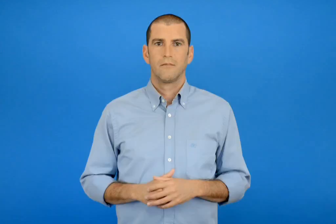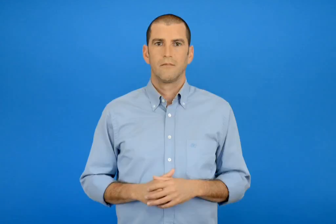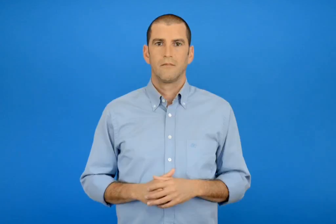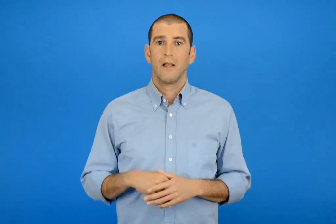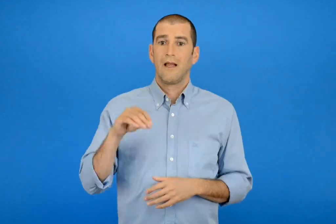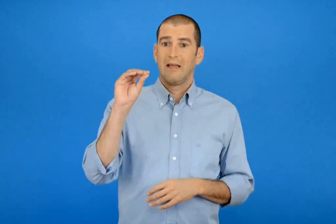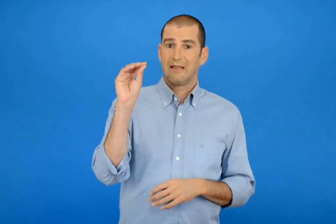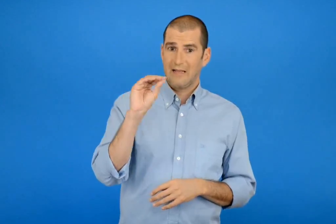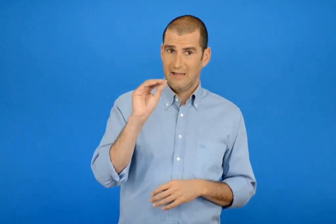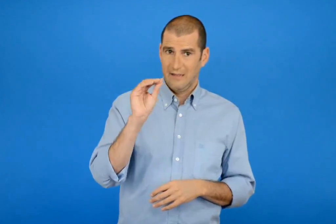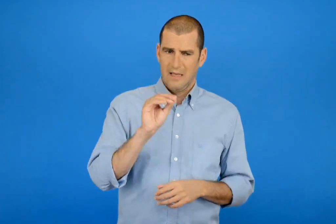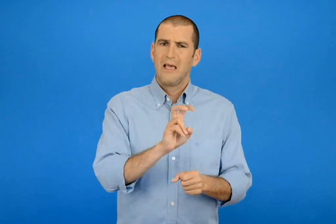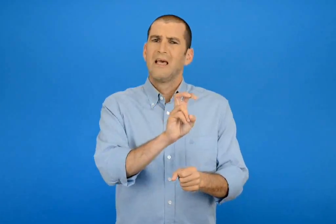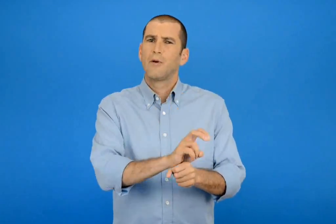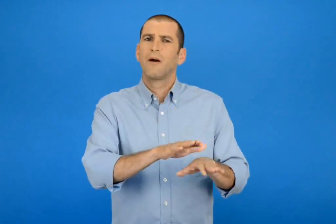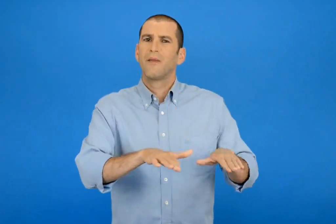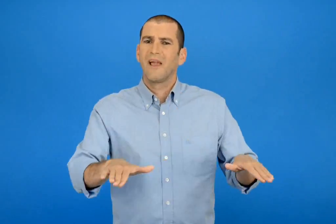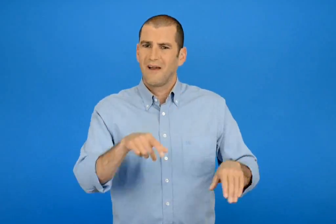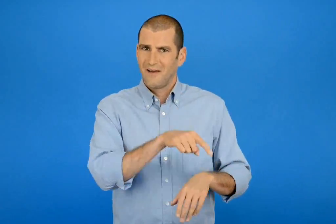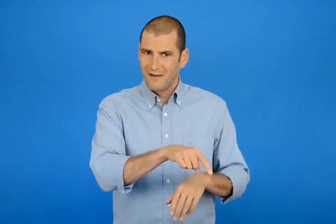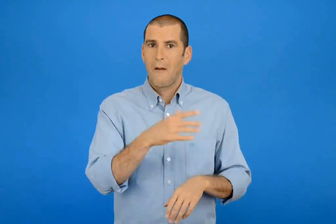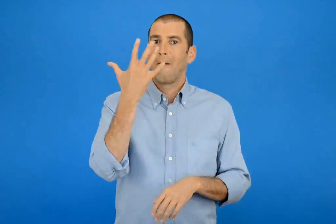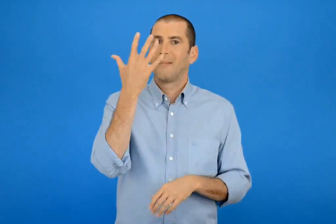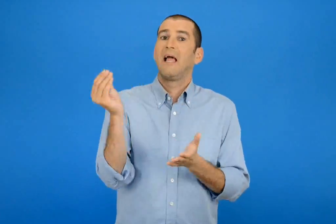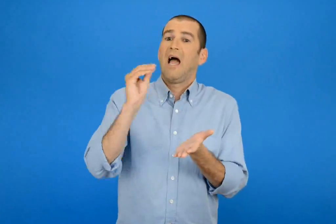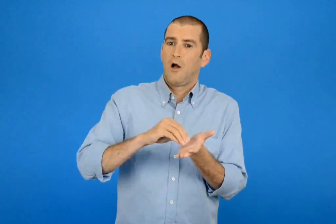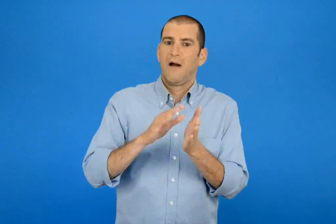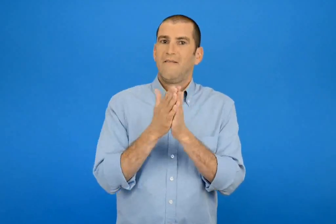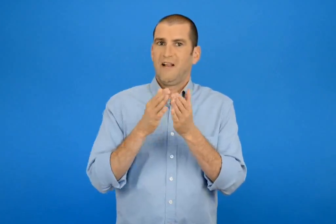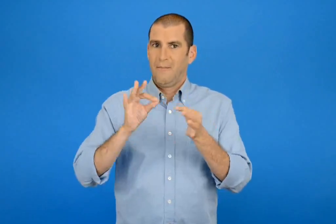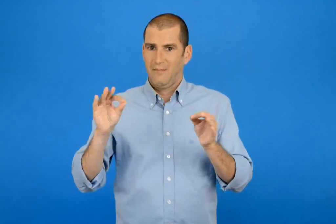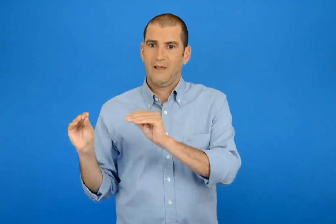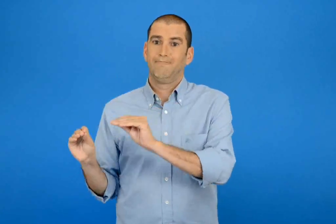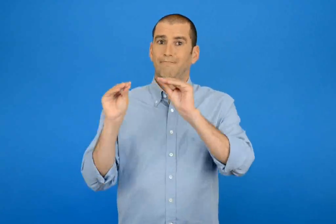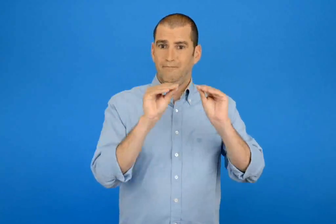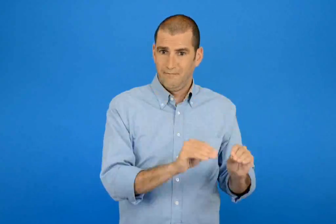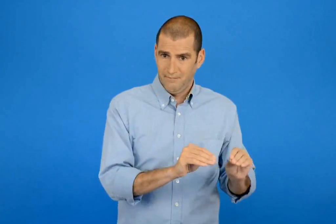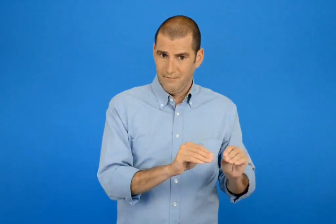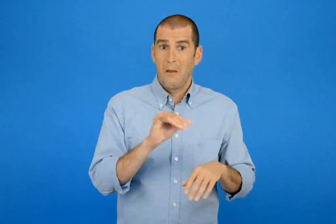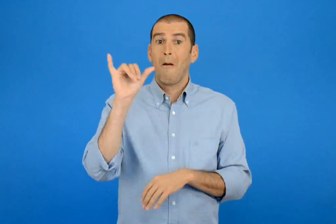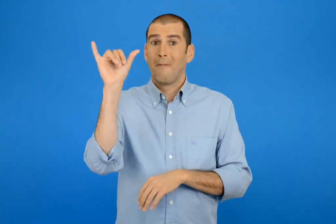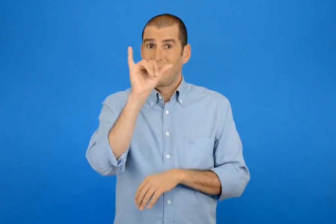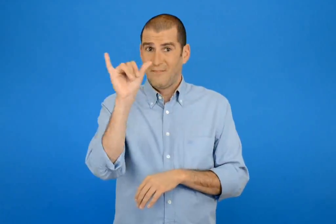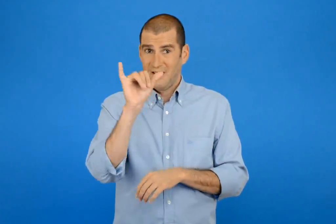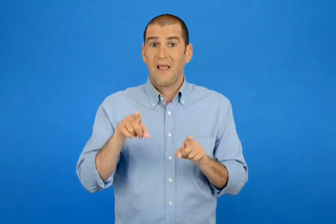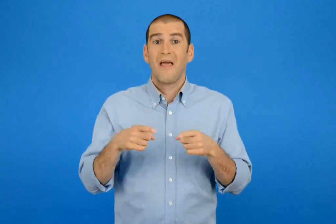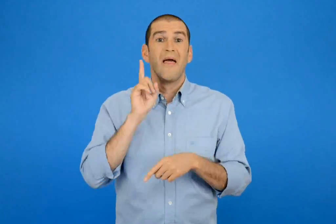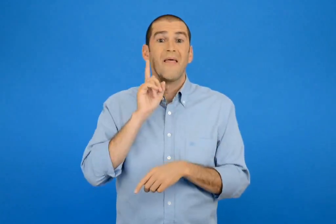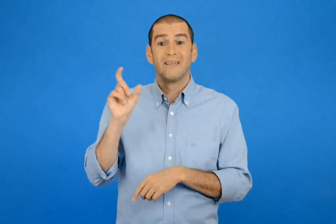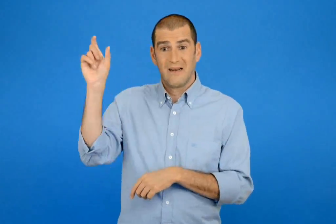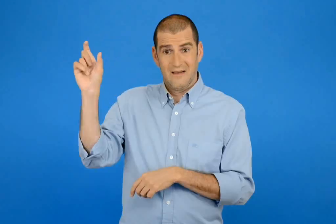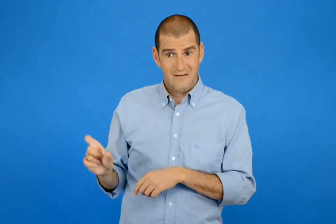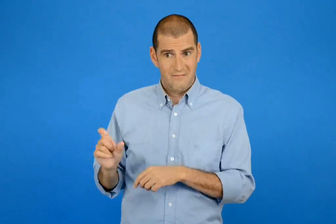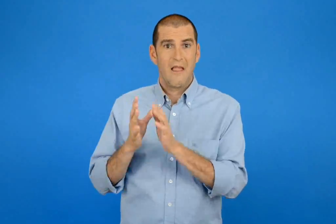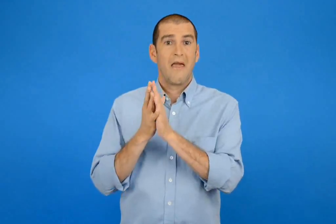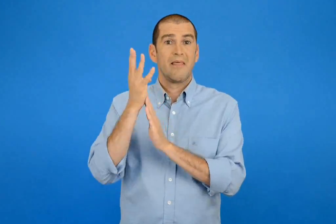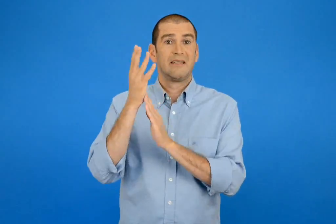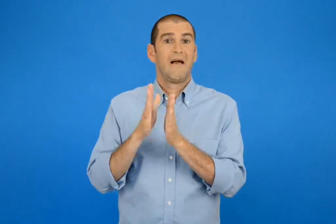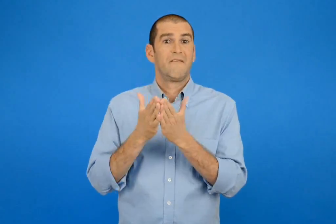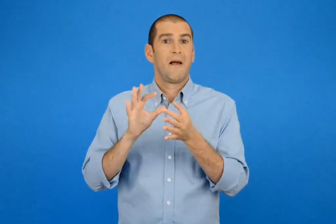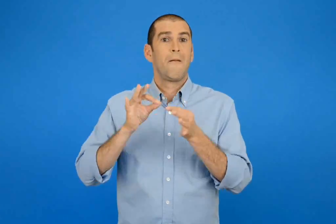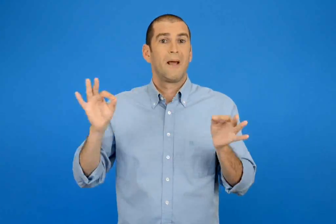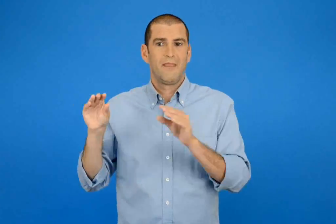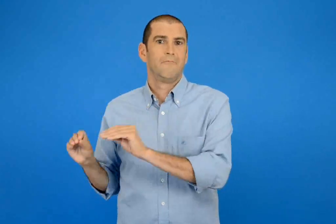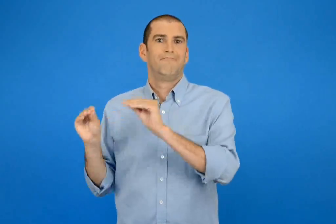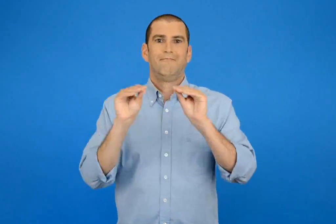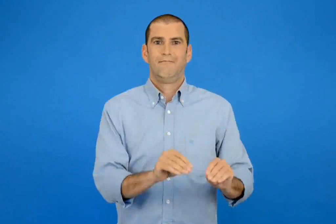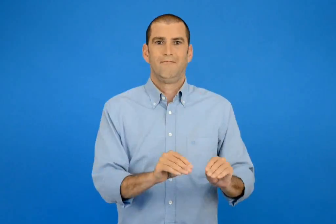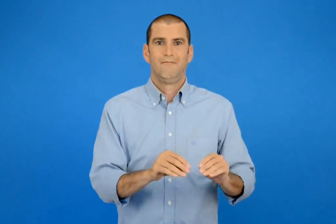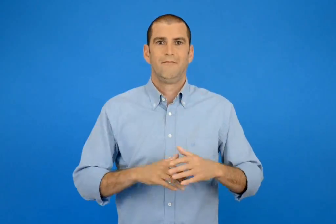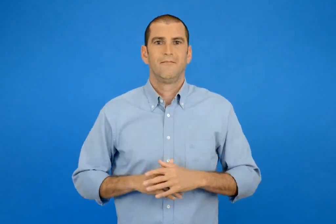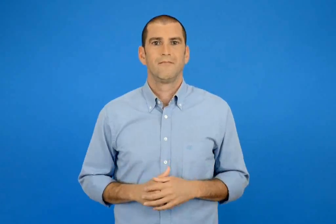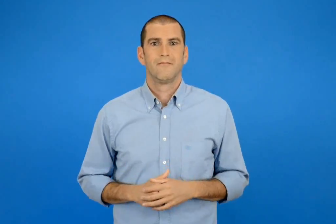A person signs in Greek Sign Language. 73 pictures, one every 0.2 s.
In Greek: την τετάρτη έφεραν τα υπόλοιπα παιδιά της τάξης 5 ακόμα βιβλία με παραμυθία η δασκάλα έφερε την πέμπτη 14 βιβλία με παραμυθία
